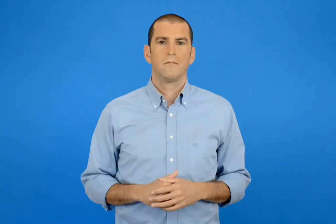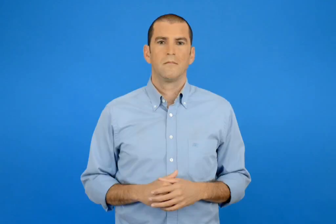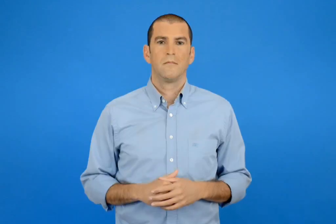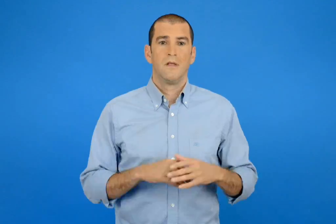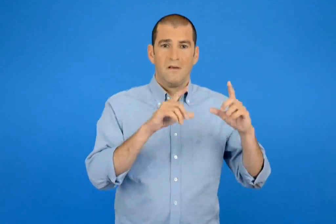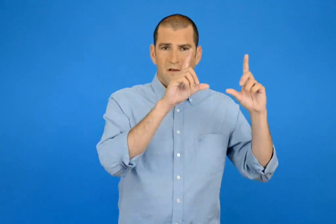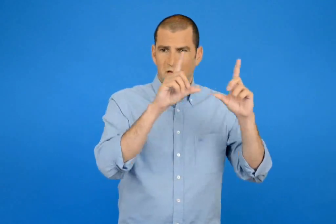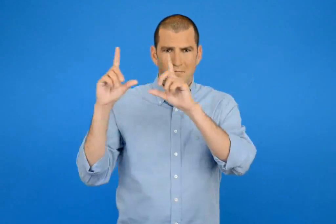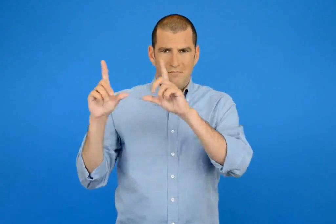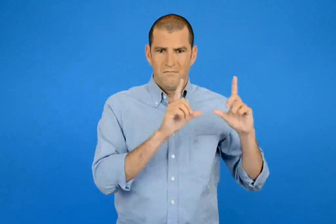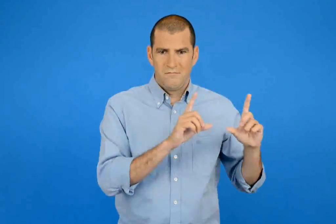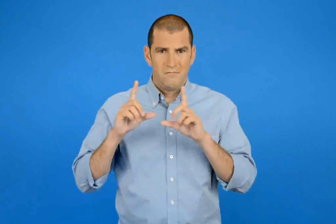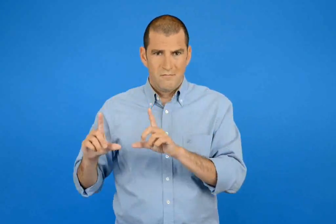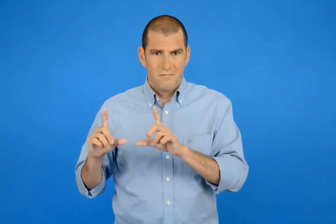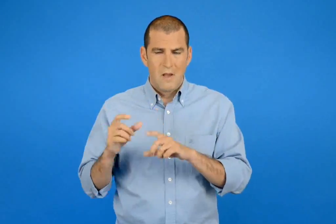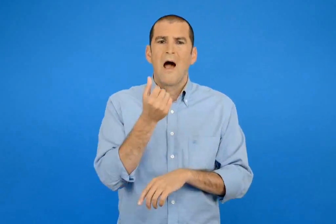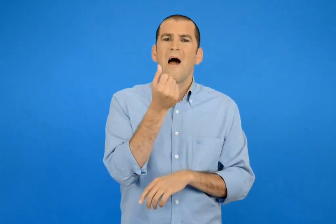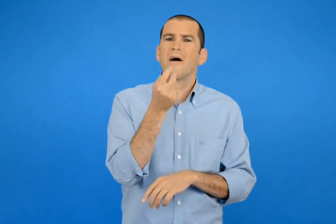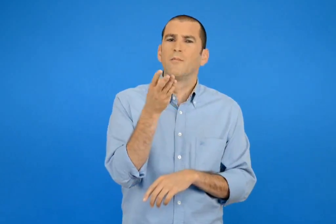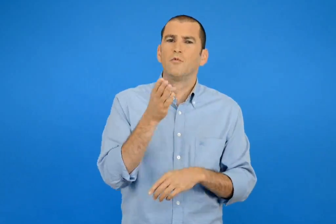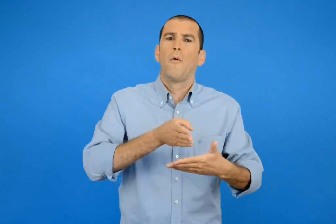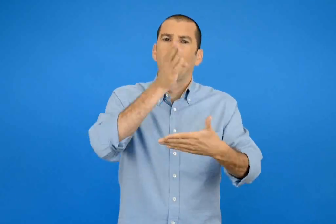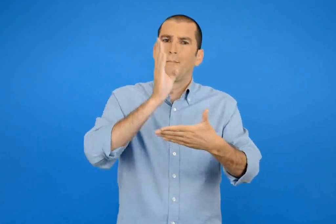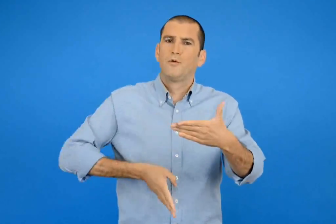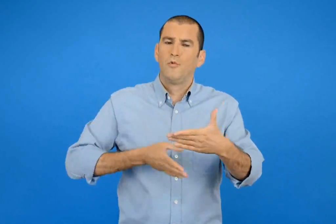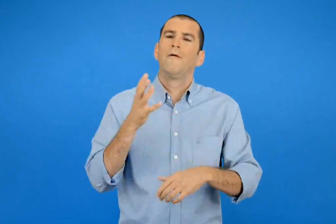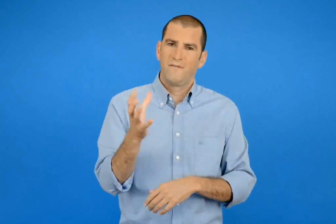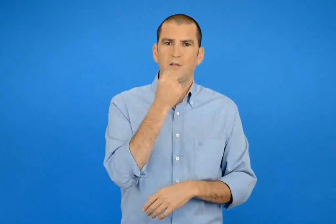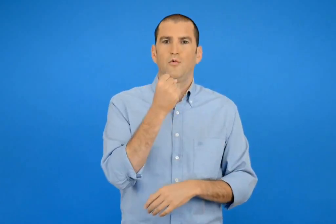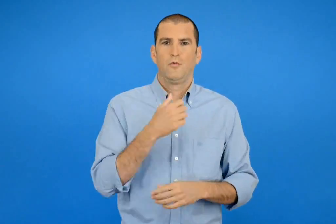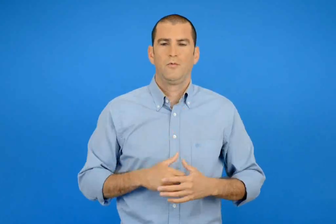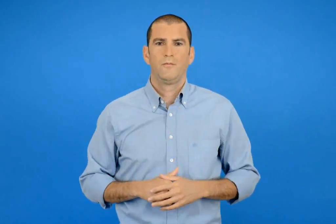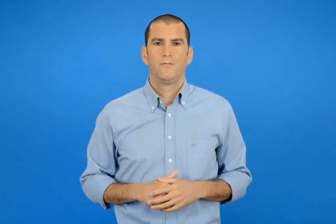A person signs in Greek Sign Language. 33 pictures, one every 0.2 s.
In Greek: βρίσκω το μισό του αριθμού κάθε φορά
